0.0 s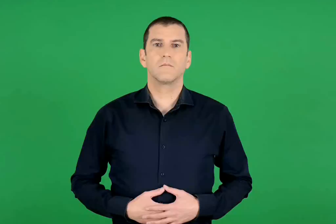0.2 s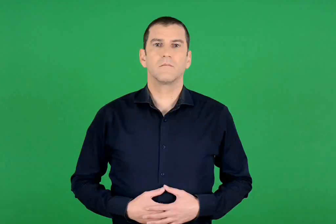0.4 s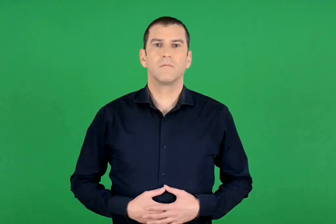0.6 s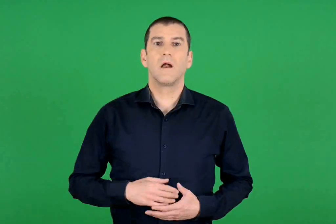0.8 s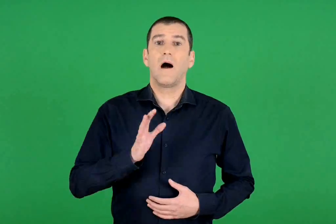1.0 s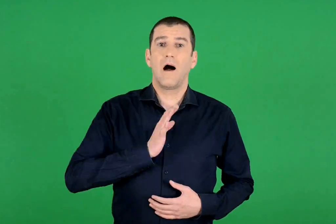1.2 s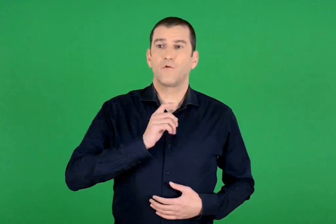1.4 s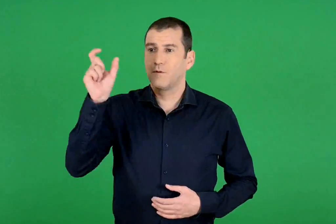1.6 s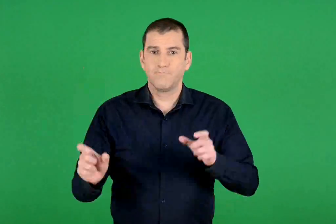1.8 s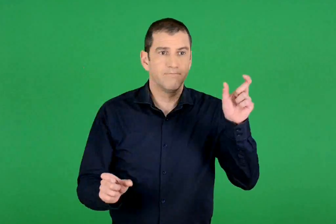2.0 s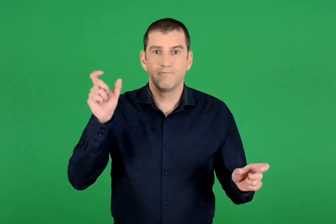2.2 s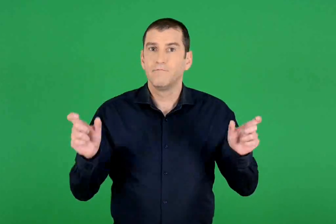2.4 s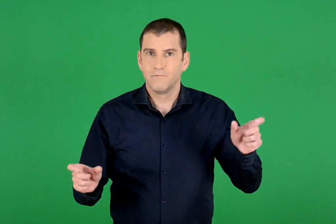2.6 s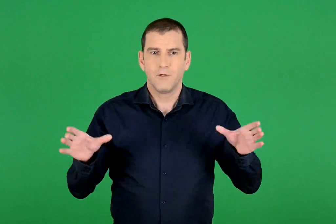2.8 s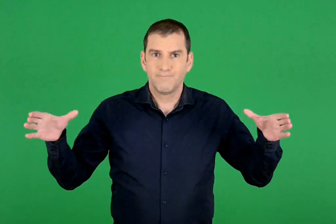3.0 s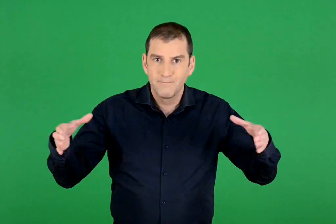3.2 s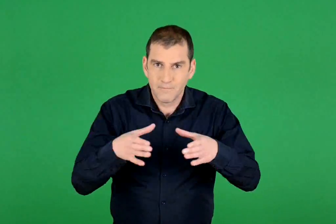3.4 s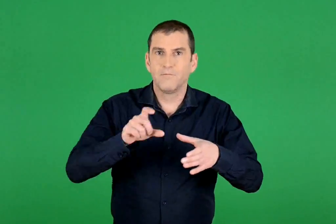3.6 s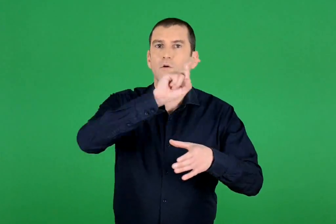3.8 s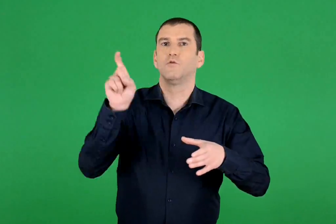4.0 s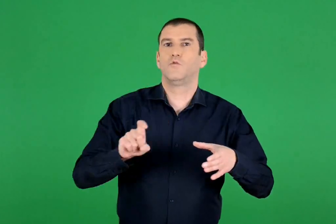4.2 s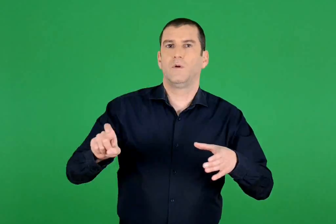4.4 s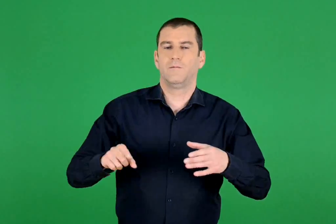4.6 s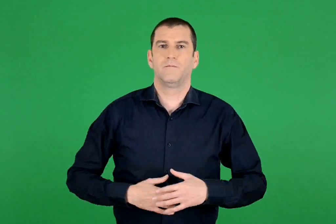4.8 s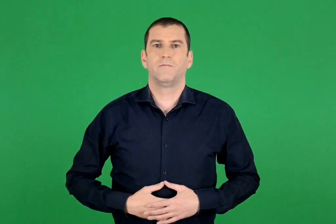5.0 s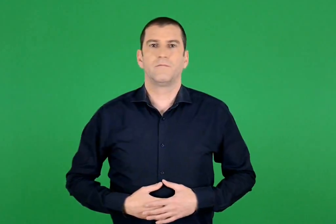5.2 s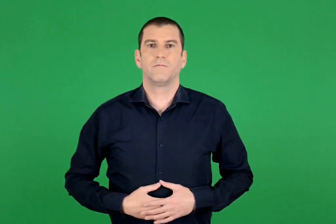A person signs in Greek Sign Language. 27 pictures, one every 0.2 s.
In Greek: οι άνθρωποι ζούμε μαζί
